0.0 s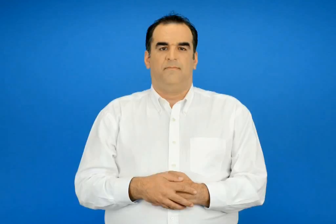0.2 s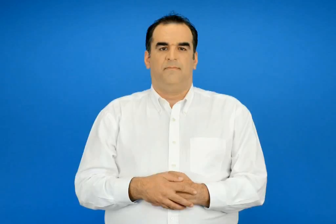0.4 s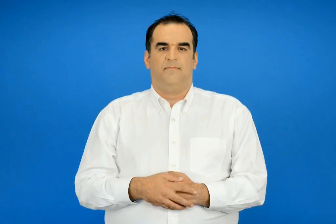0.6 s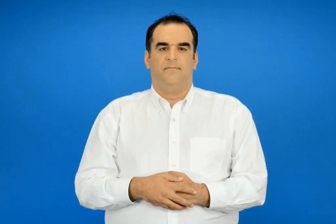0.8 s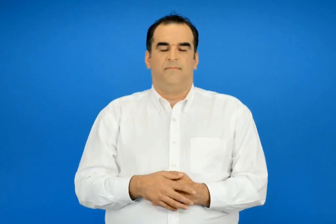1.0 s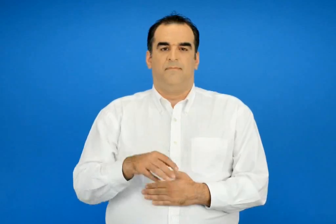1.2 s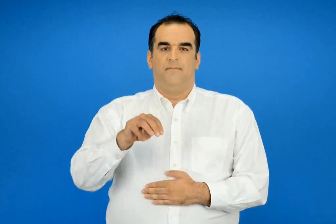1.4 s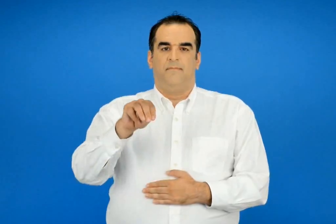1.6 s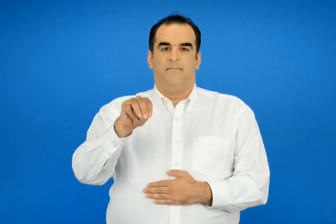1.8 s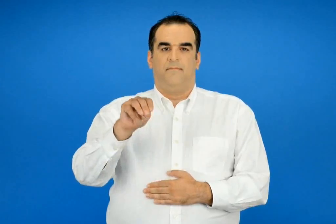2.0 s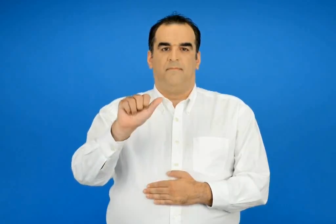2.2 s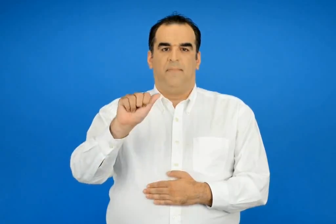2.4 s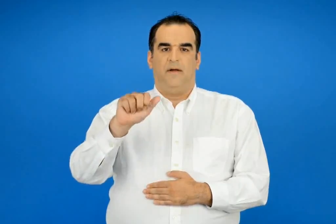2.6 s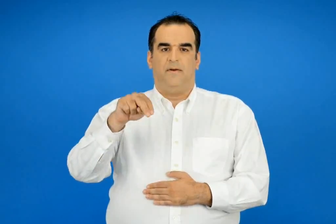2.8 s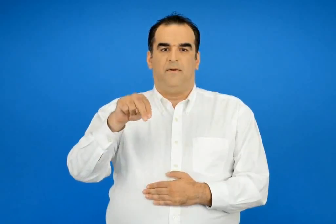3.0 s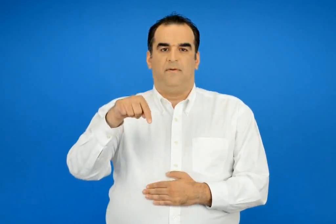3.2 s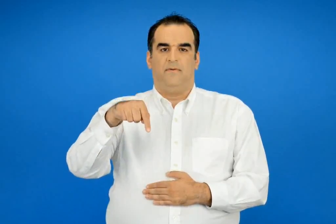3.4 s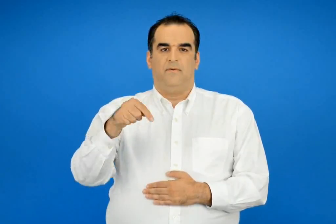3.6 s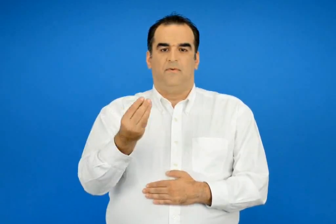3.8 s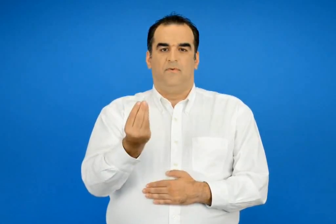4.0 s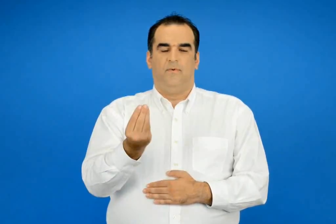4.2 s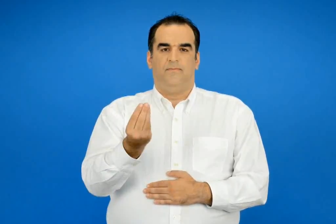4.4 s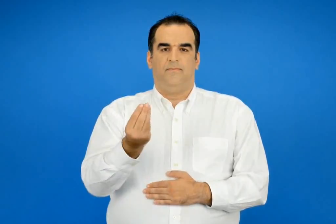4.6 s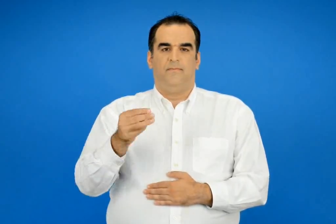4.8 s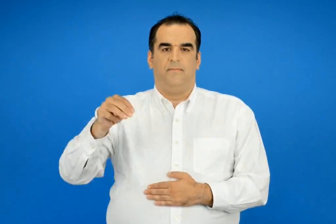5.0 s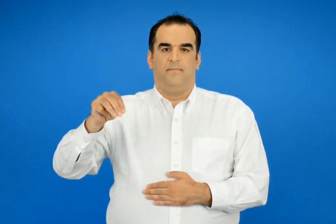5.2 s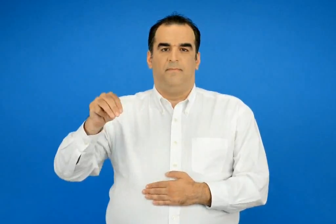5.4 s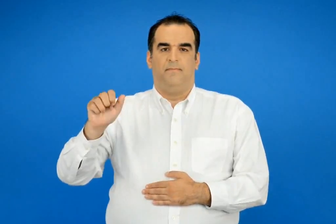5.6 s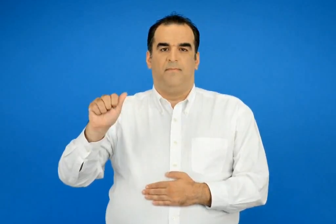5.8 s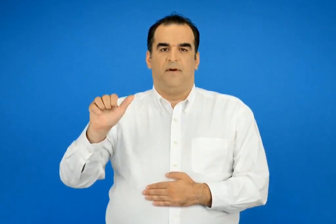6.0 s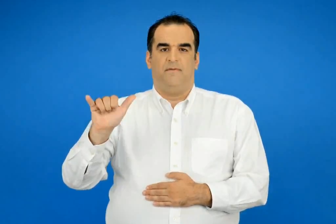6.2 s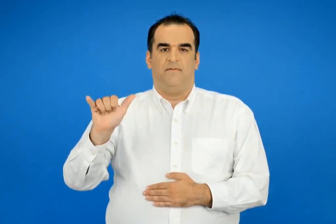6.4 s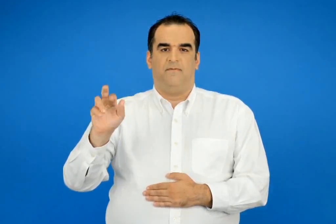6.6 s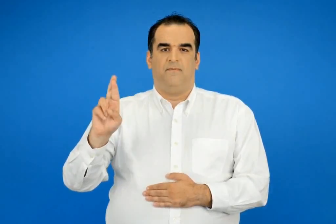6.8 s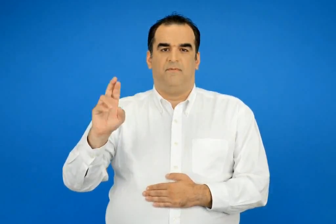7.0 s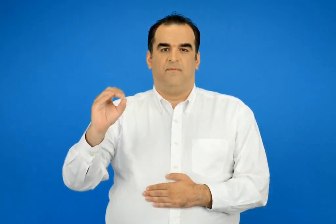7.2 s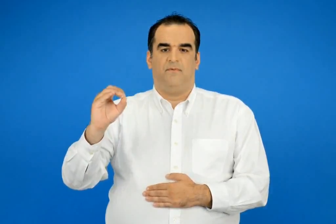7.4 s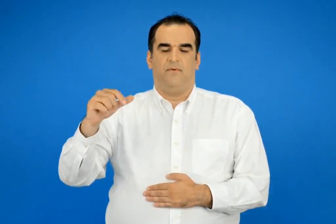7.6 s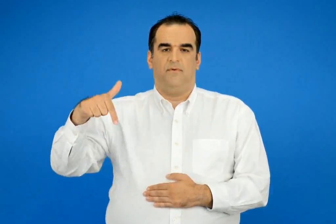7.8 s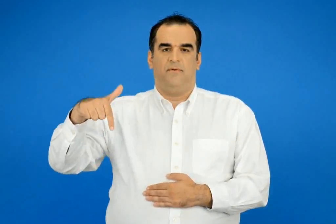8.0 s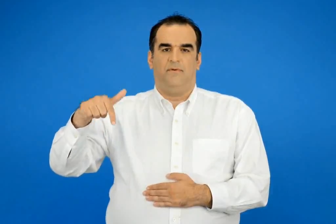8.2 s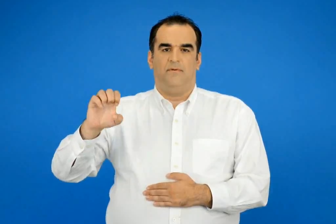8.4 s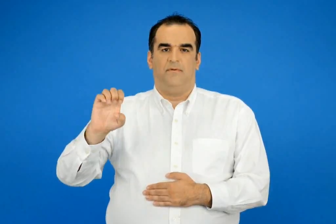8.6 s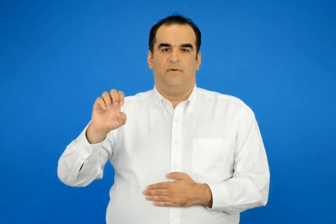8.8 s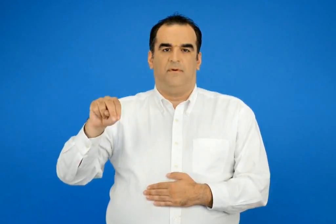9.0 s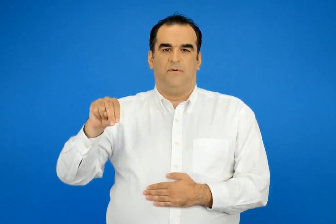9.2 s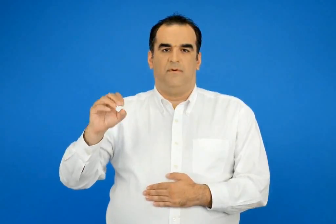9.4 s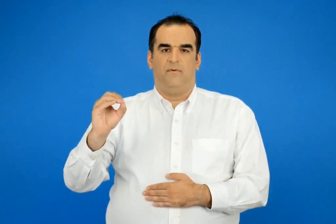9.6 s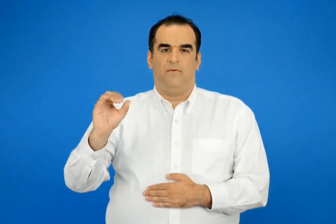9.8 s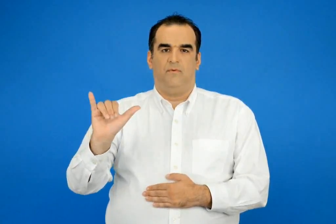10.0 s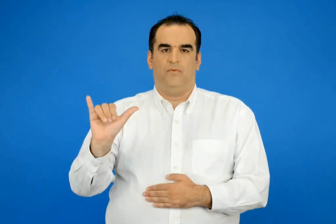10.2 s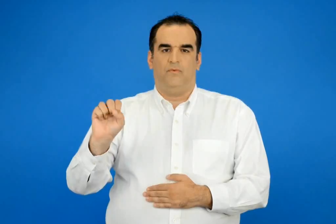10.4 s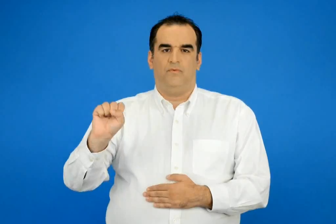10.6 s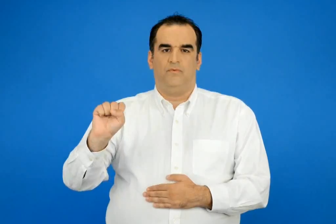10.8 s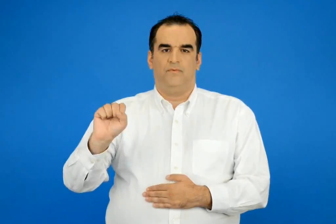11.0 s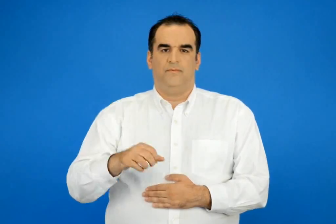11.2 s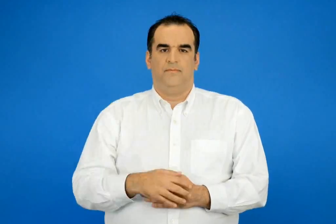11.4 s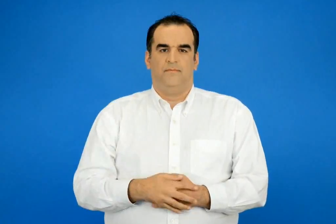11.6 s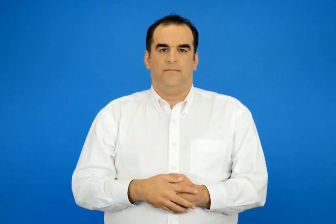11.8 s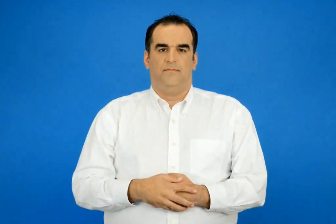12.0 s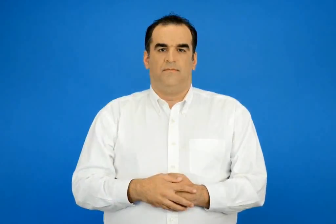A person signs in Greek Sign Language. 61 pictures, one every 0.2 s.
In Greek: μαντώ μαυρογένους
